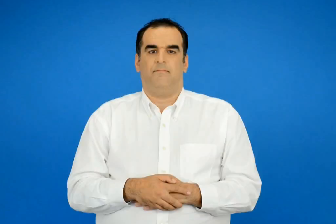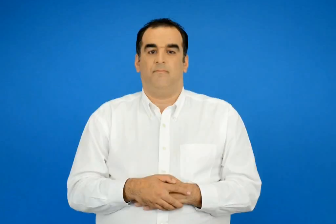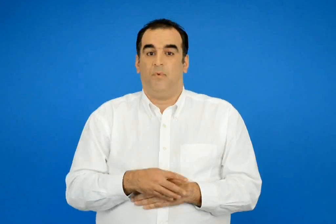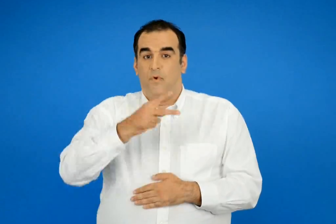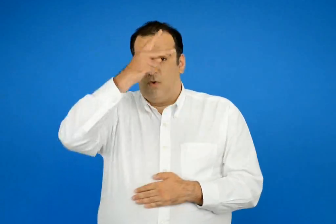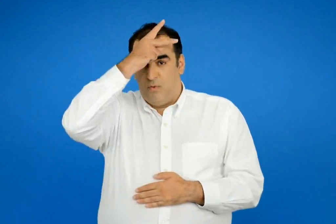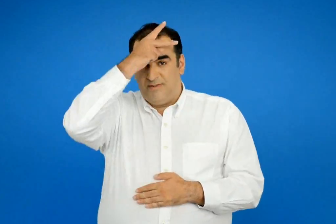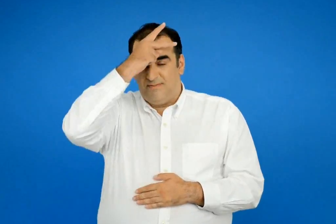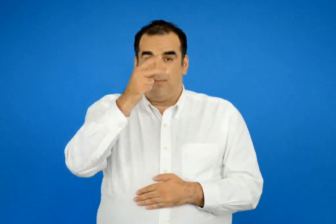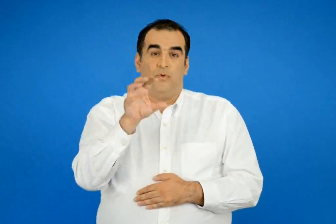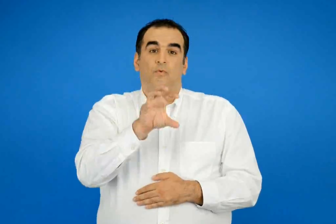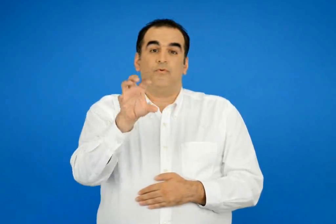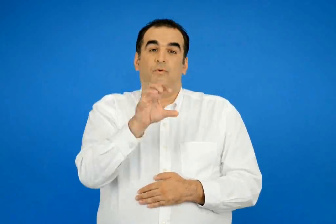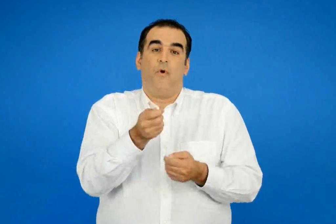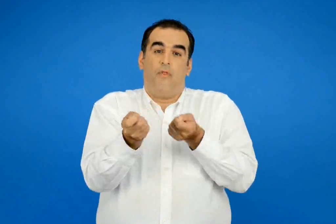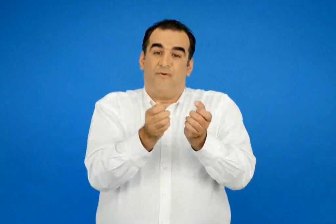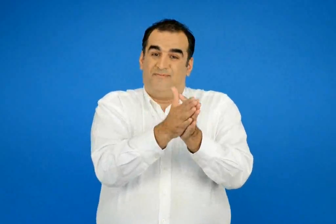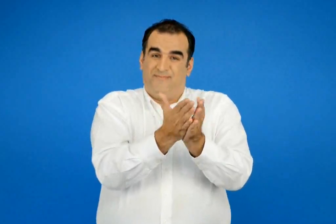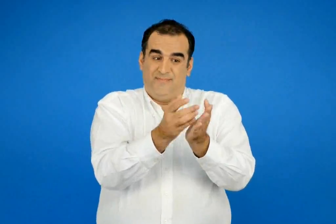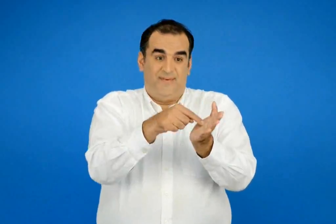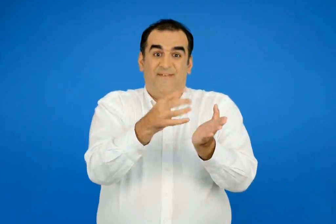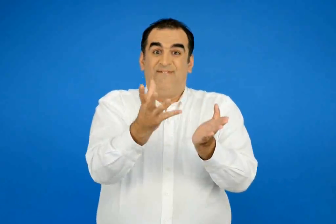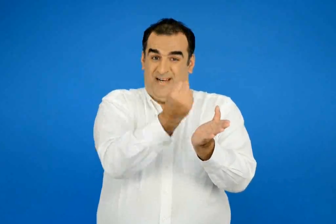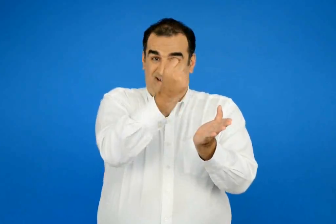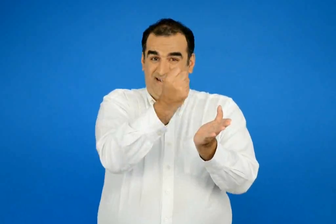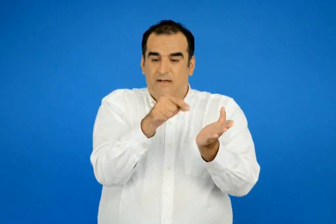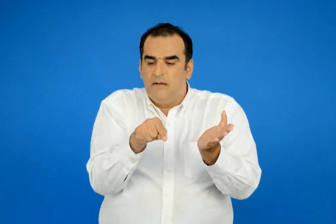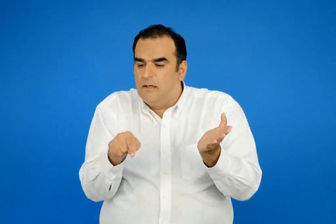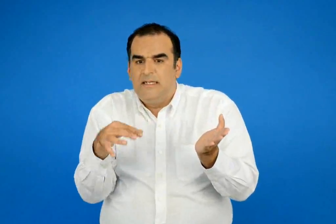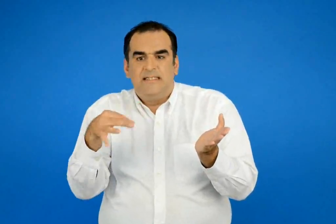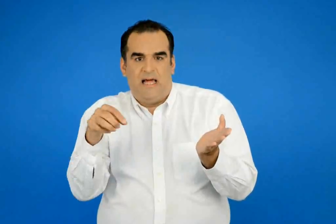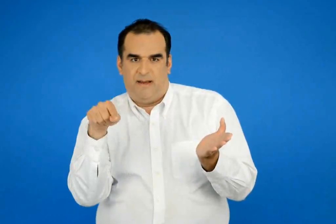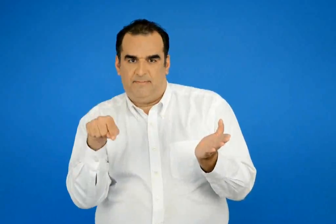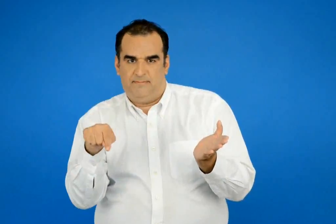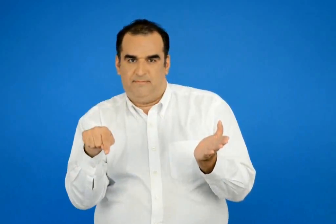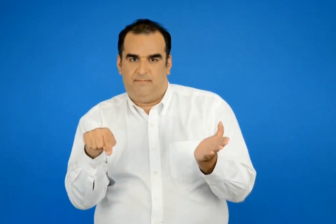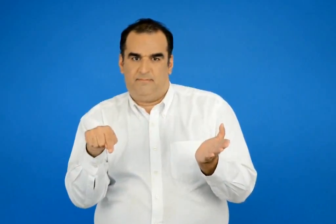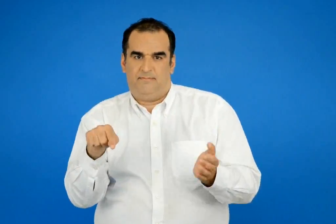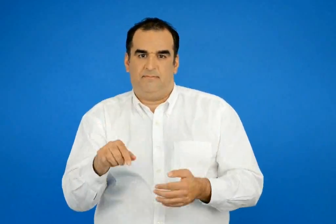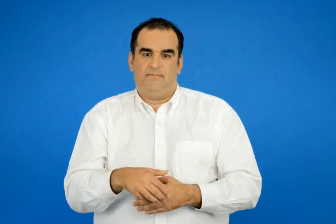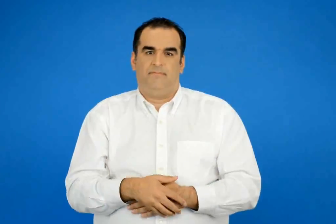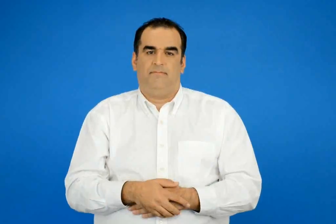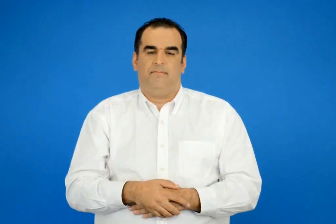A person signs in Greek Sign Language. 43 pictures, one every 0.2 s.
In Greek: ο λουκάς βρήκε μέσα σε έναν τουριστικό οδηγό αυτή τη σελίδα
